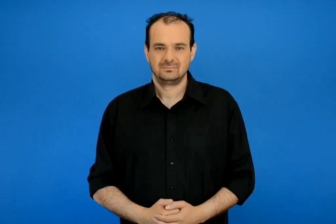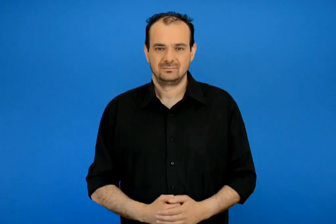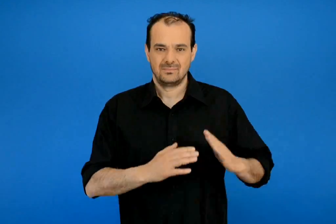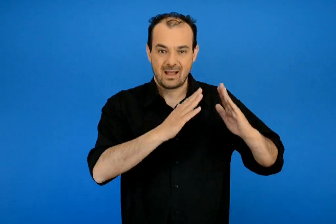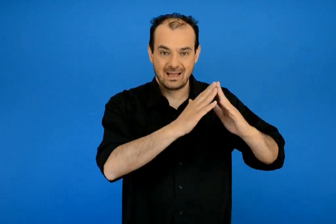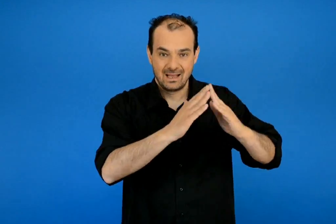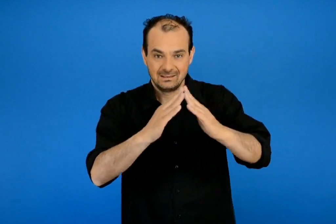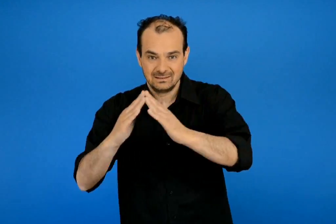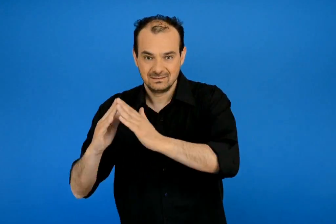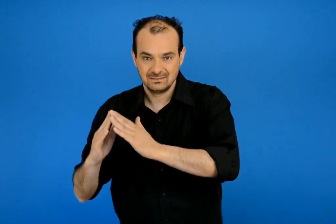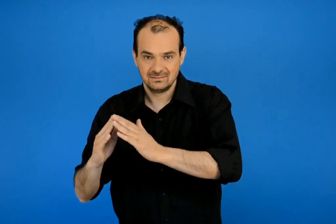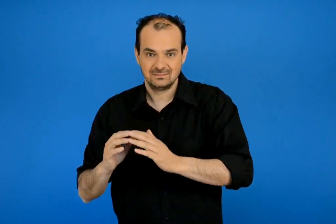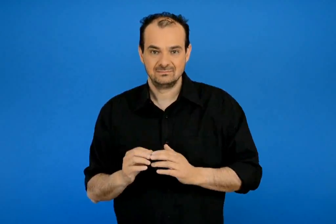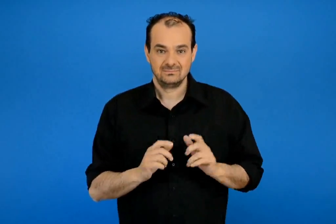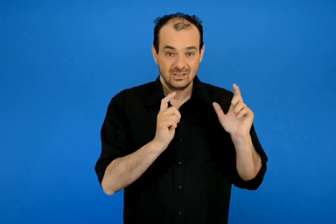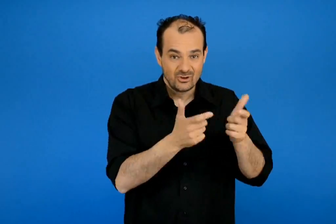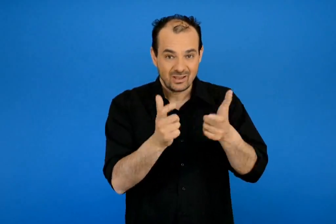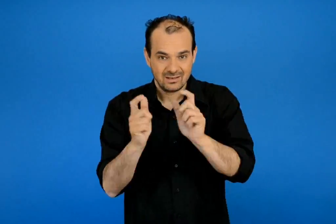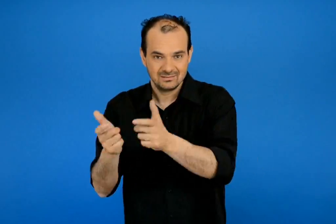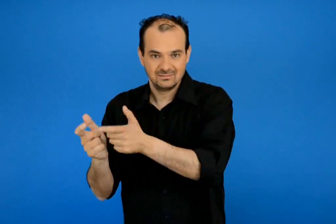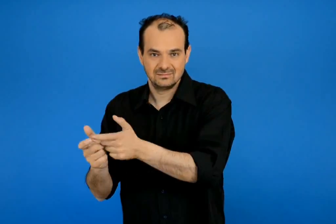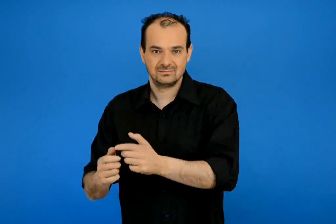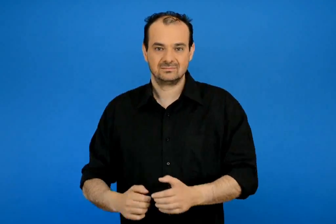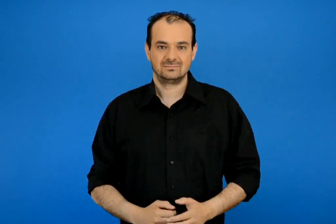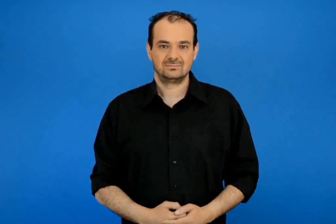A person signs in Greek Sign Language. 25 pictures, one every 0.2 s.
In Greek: κατοικίες και οικογένειες
